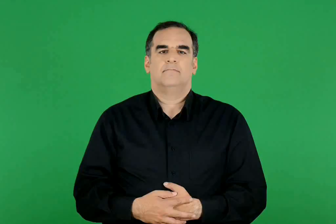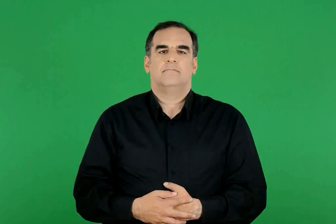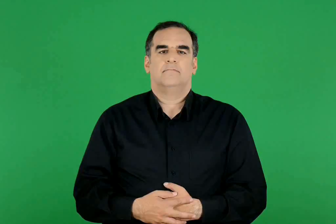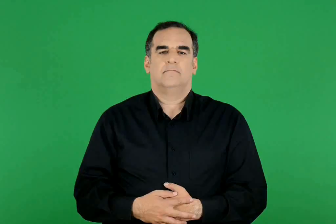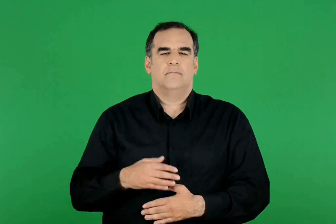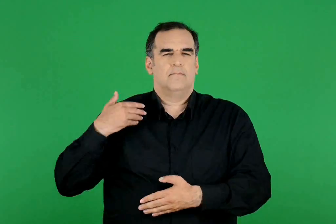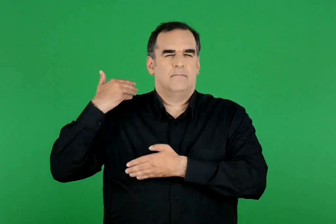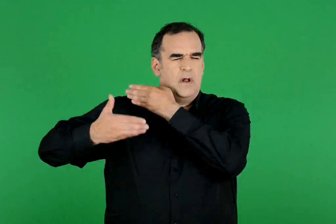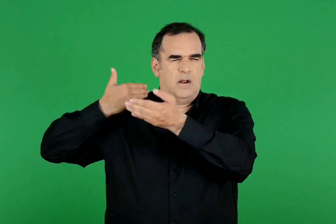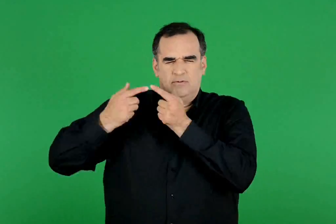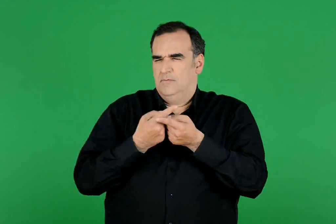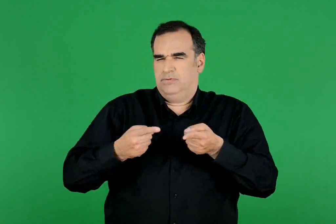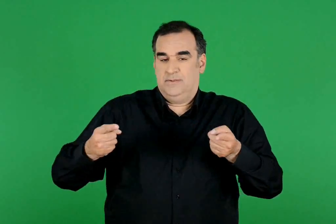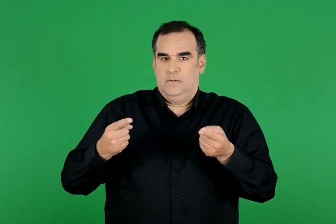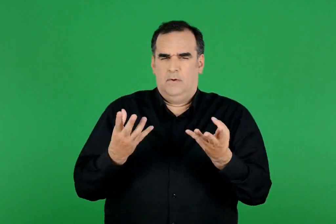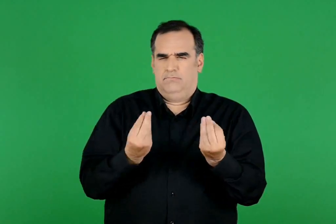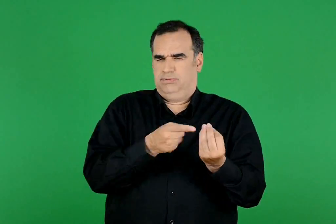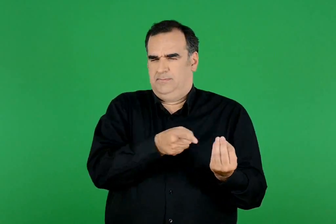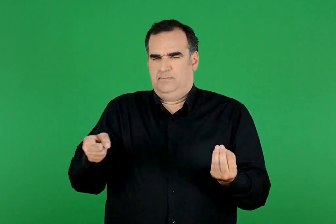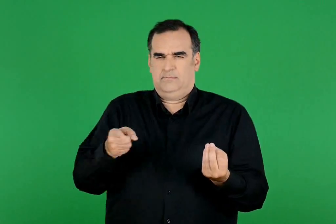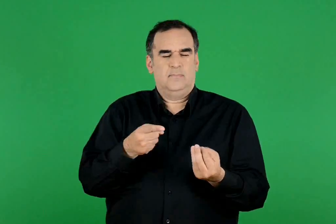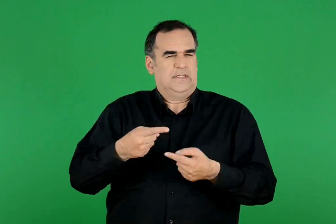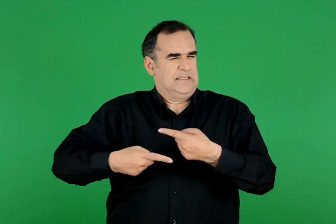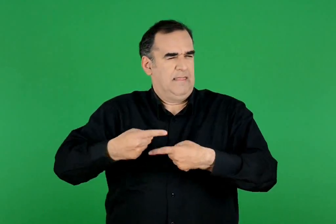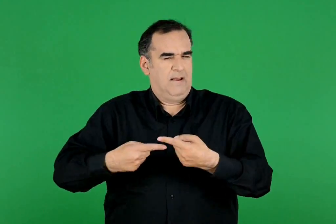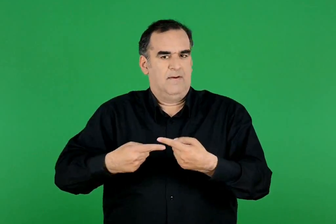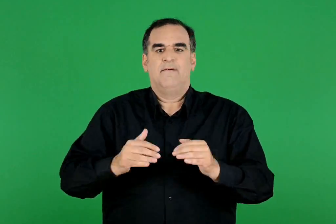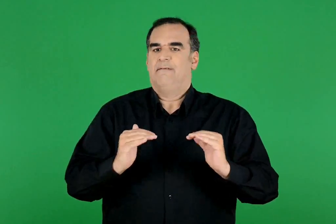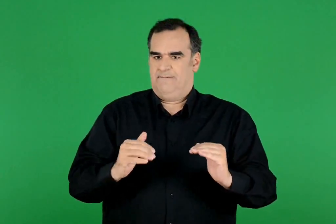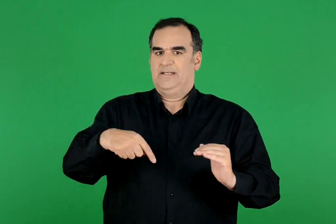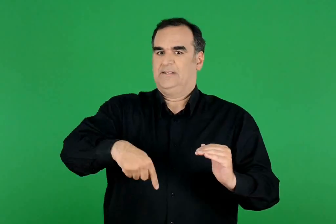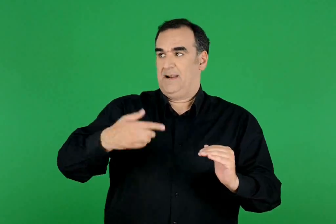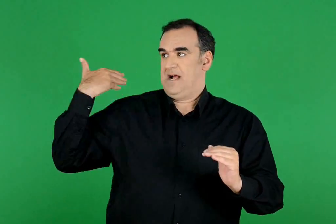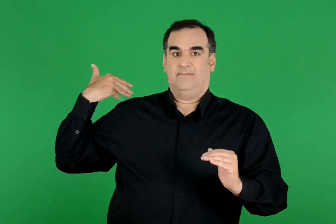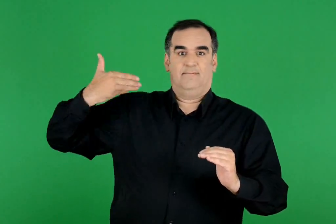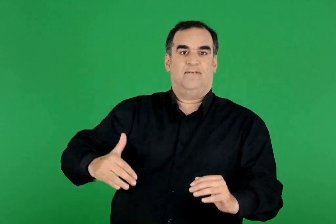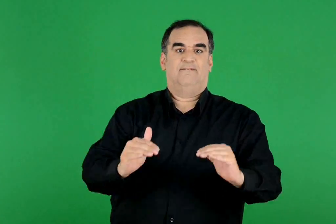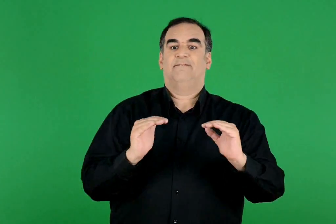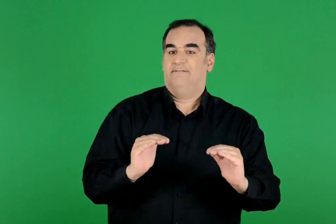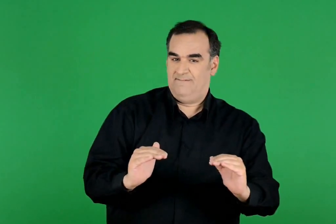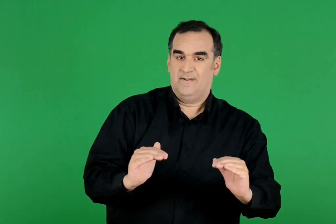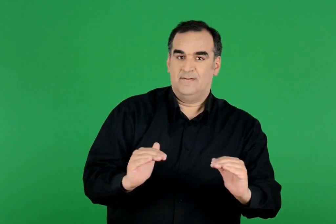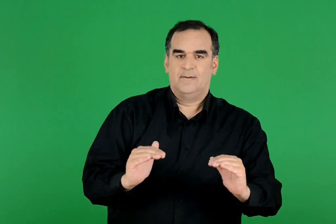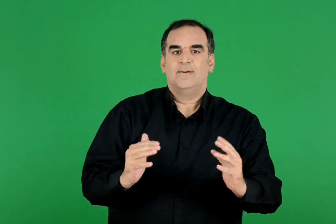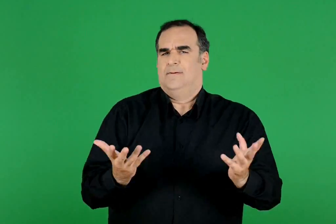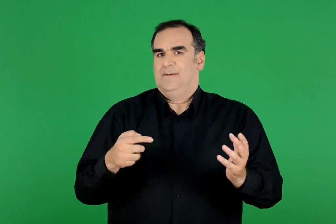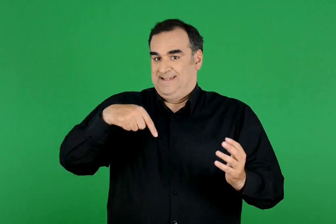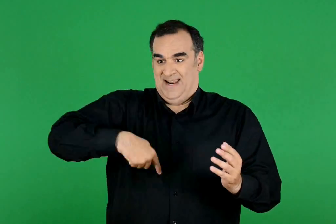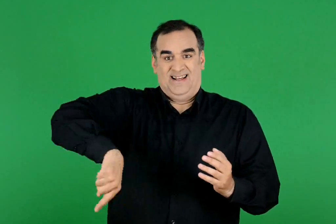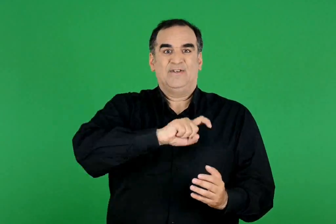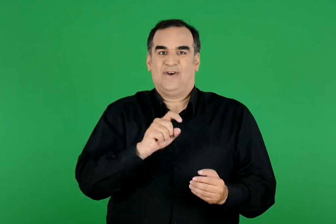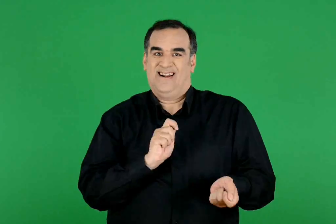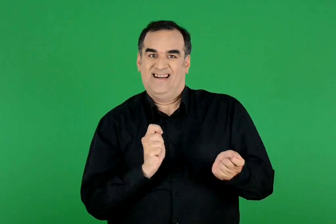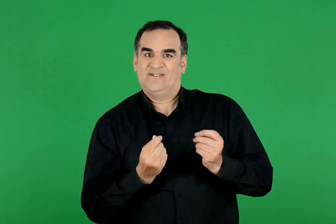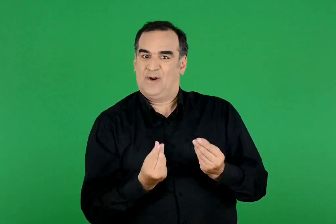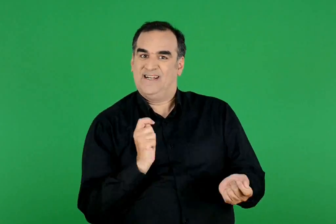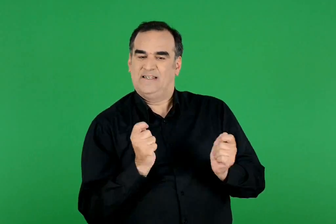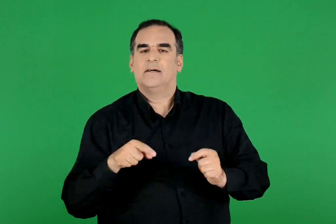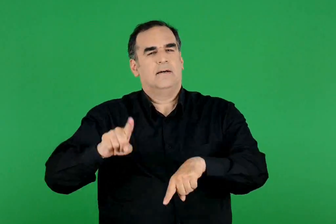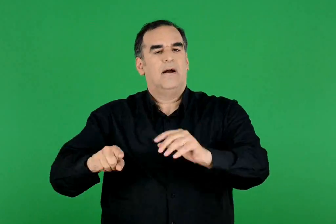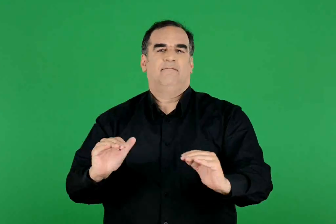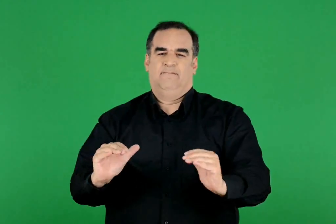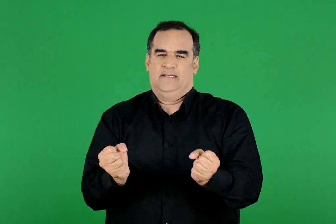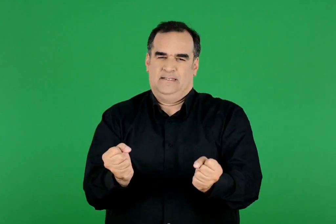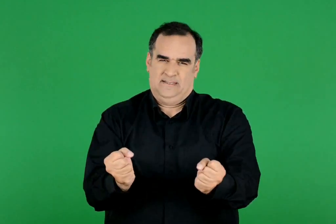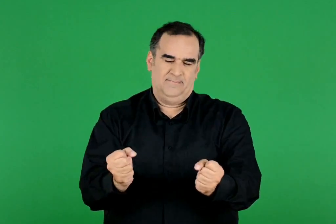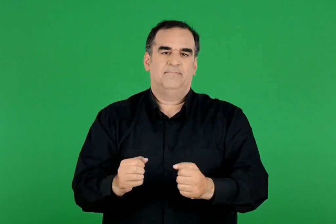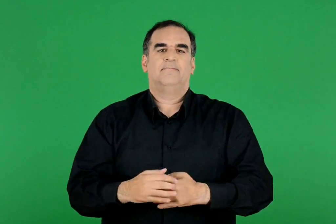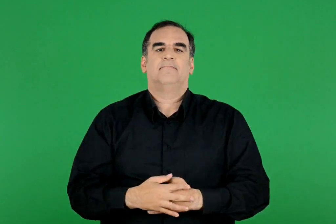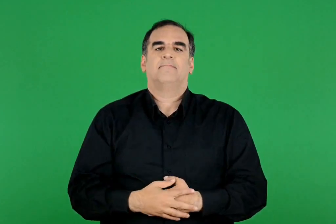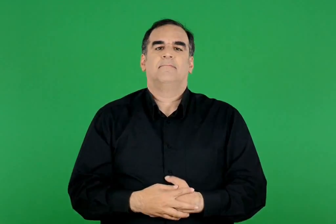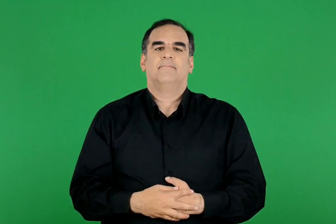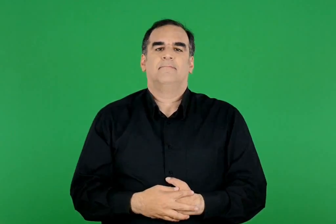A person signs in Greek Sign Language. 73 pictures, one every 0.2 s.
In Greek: πολλές από τις παραδόσεις , τις συνήθειες δηλαδή των παλιότερων , διατηρούμε κι εμείς σήμερα , παρόλο που ο τρόπος ζωής μας έχει πια αλλάξει πολύ
